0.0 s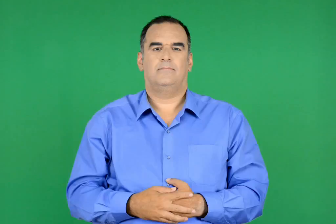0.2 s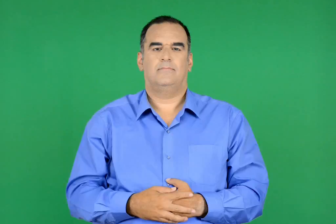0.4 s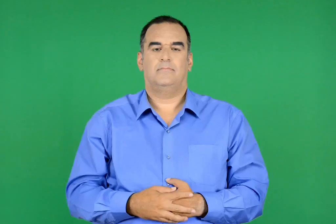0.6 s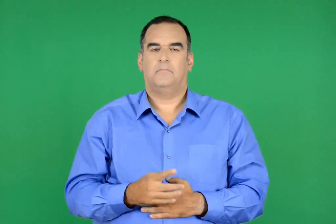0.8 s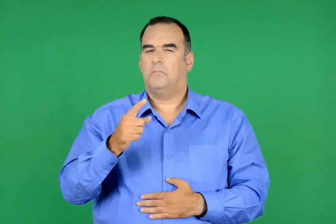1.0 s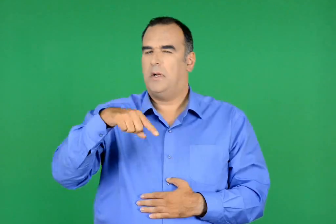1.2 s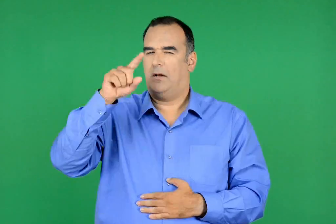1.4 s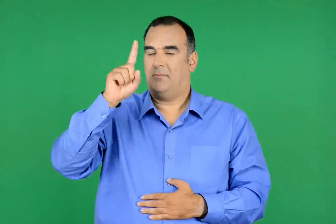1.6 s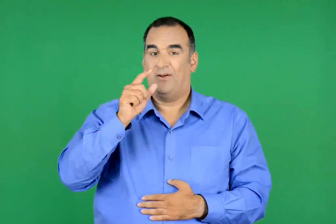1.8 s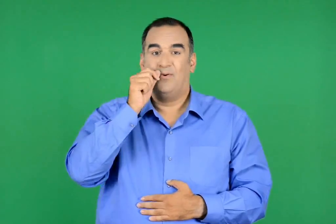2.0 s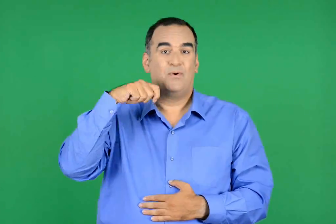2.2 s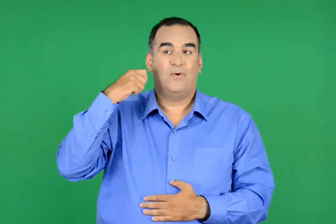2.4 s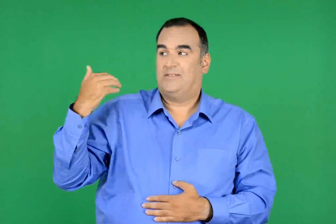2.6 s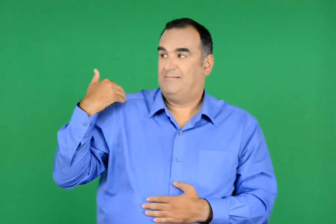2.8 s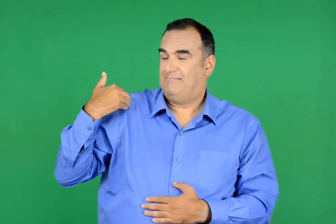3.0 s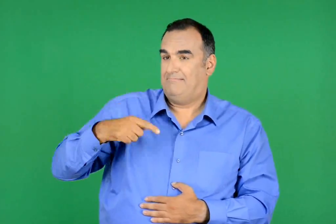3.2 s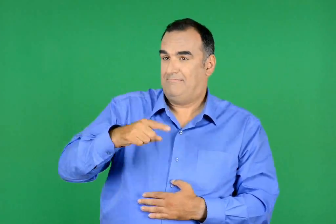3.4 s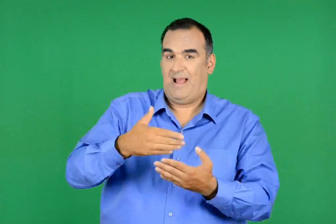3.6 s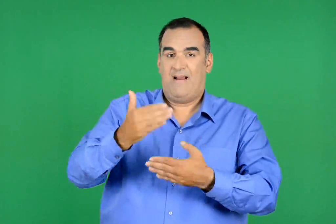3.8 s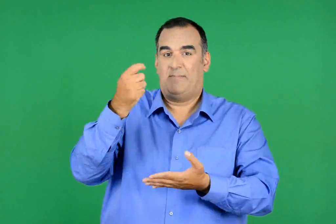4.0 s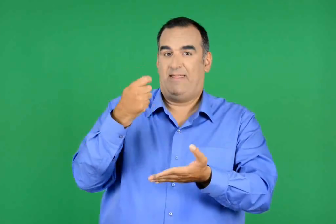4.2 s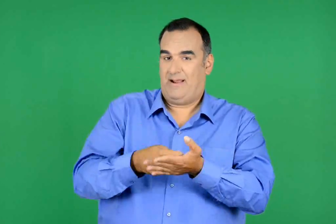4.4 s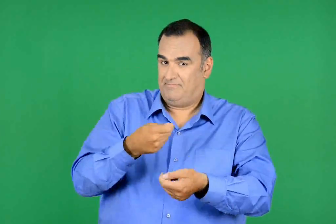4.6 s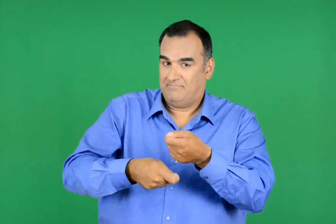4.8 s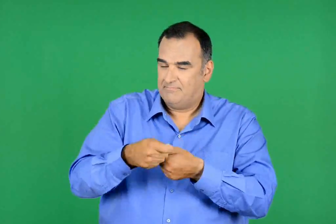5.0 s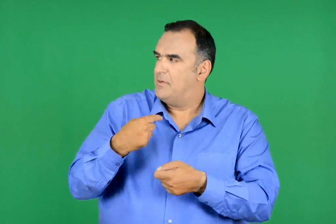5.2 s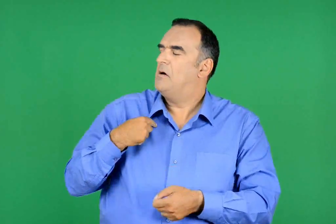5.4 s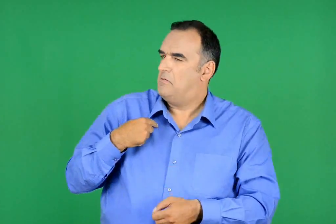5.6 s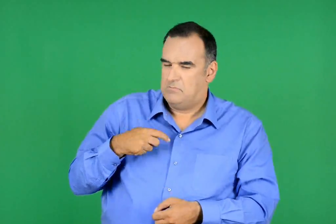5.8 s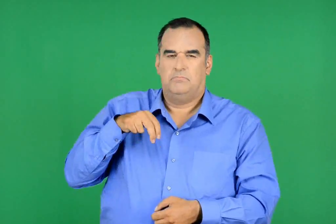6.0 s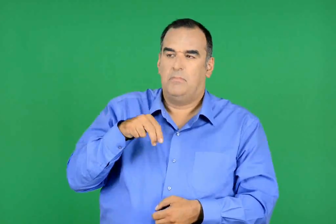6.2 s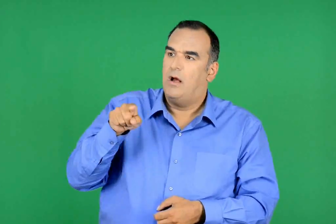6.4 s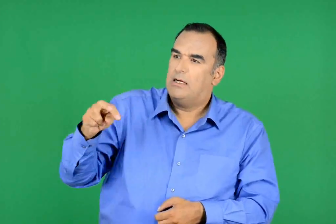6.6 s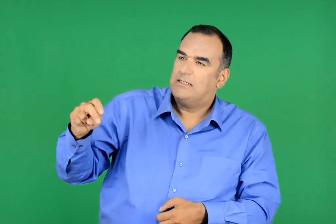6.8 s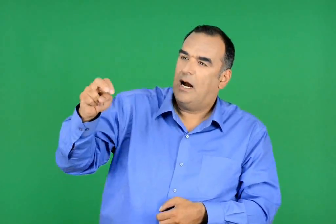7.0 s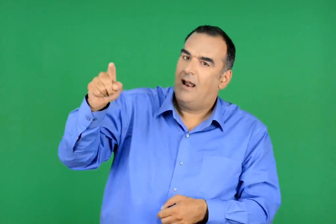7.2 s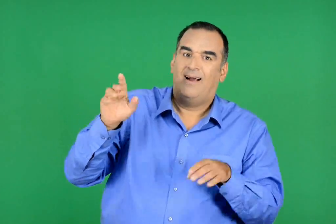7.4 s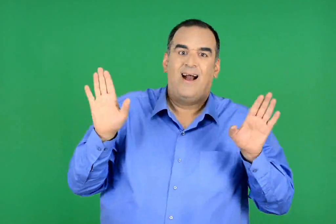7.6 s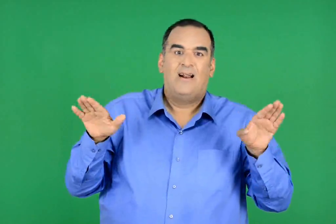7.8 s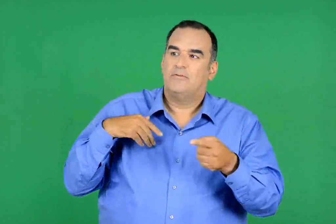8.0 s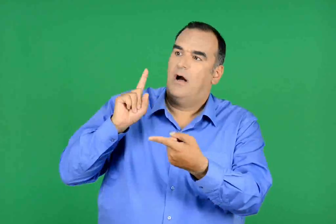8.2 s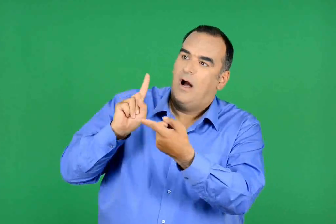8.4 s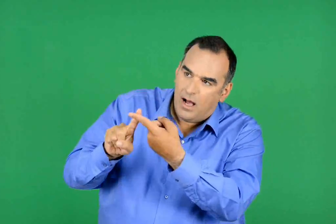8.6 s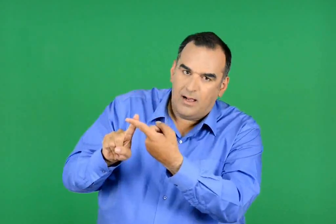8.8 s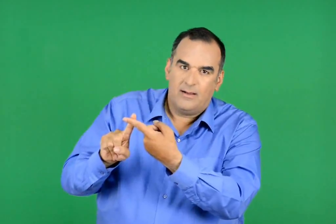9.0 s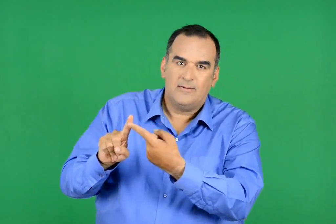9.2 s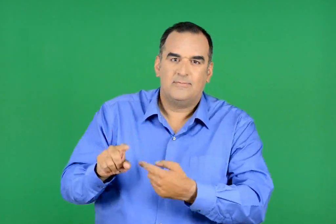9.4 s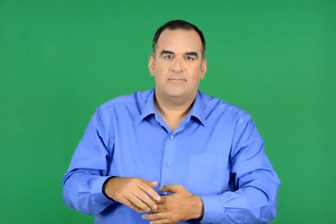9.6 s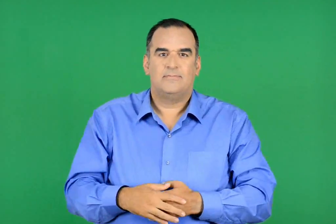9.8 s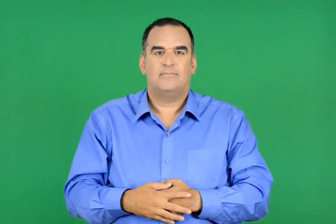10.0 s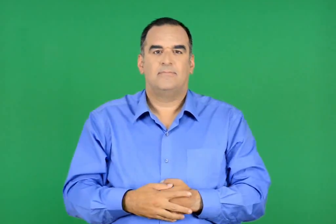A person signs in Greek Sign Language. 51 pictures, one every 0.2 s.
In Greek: μια µέρα , µε είχαν στείλει οι γονείς µου να αγοράσω εφημερίδα. συνάντησα τον κύριο άγγελο στη σκάλα
